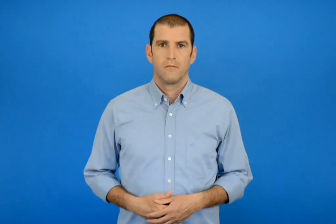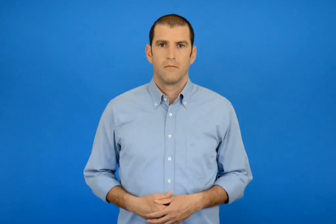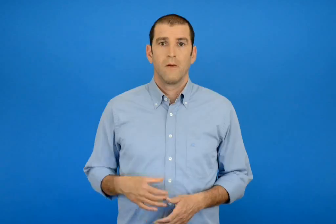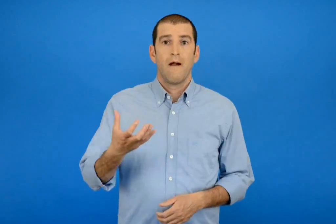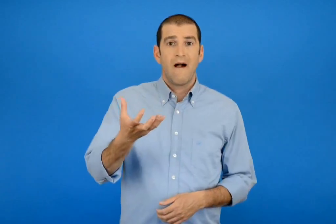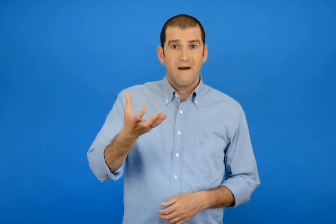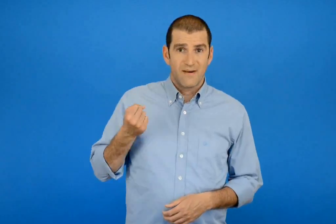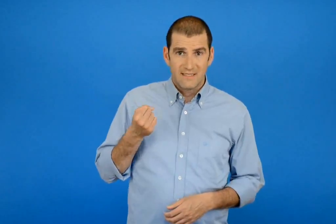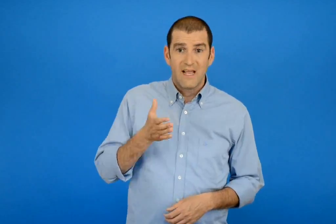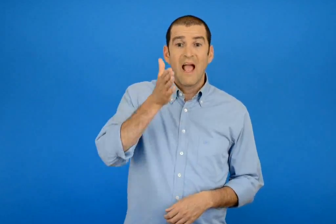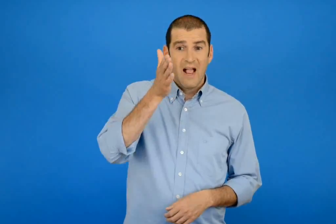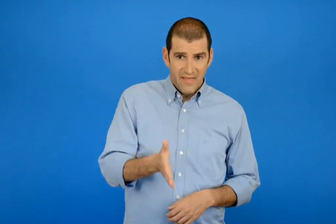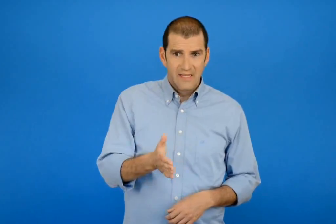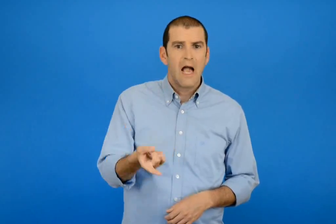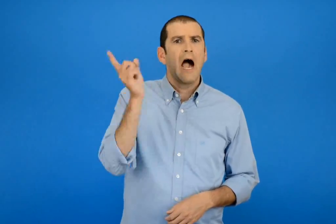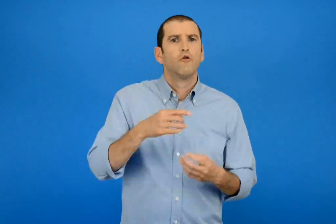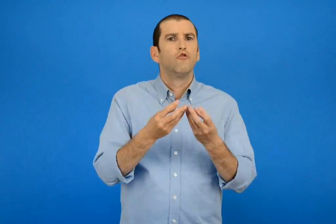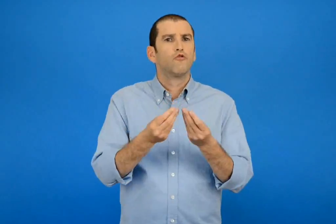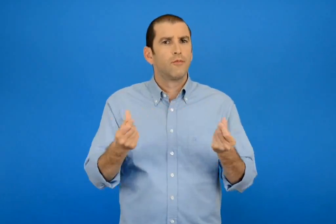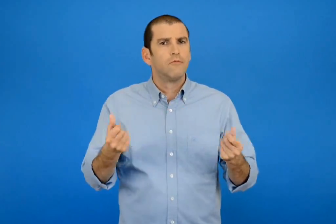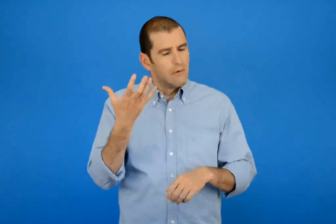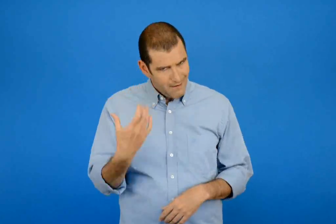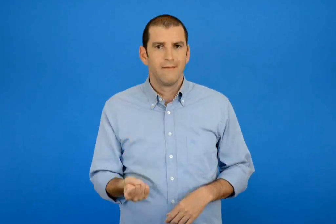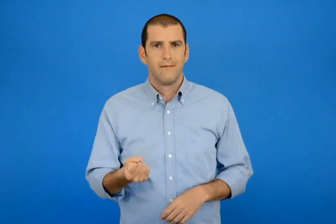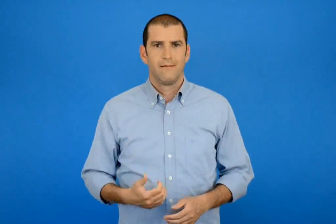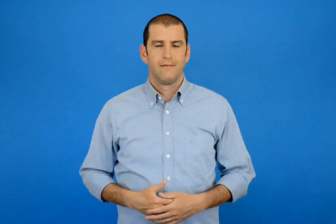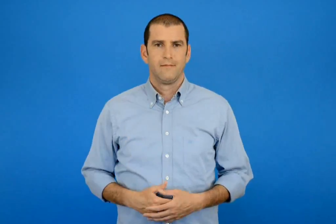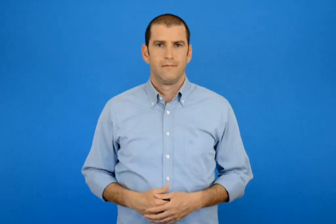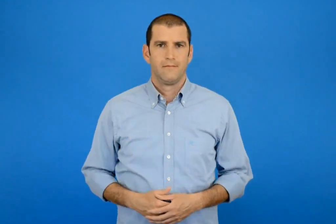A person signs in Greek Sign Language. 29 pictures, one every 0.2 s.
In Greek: υπάρχει και άλλος τρόπος να κάνουμε καθετή αφαίρεση
